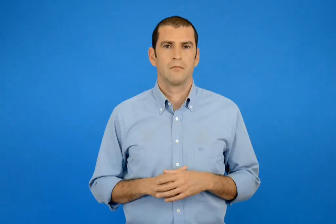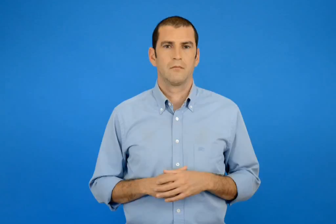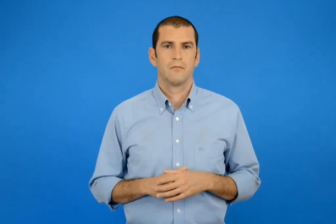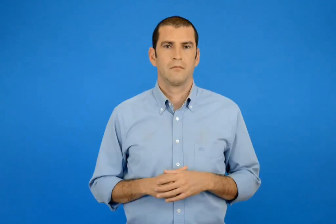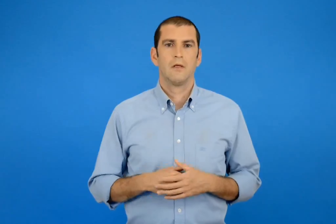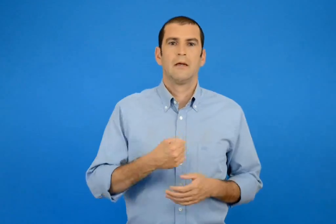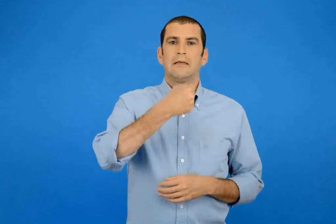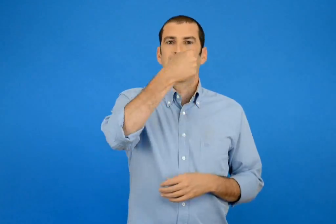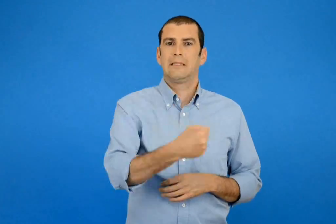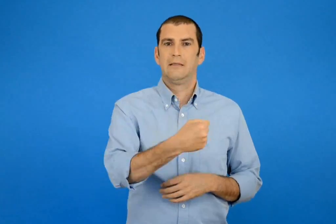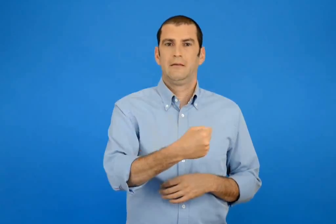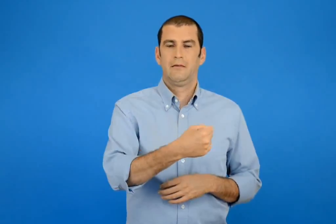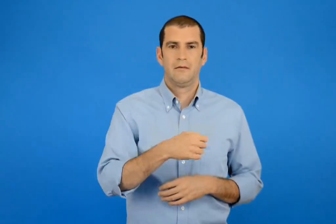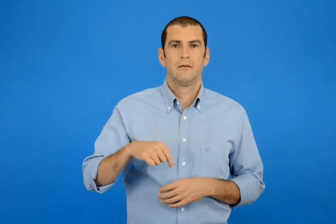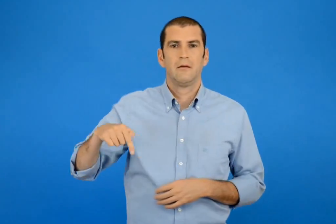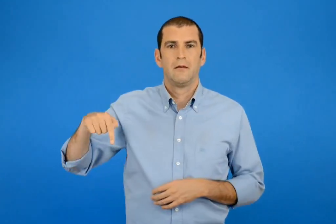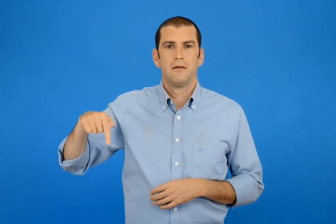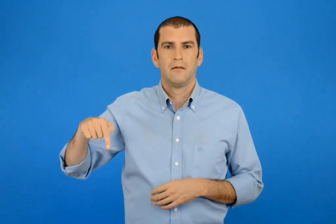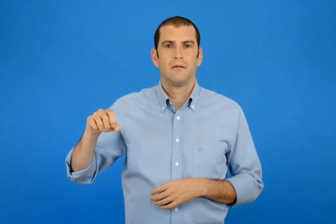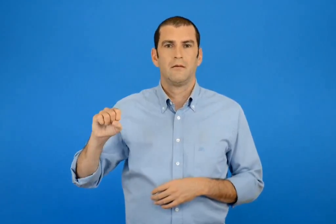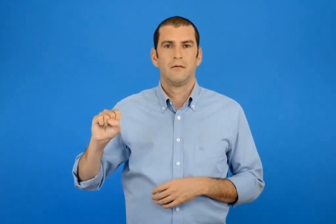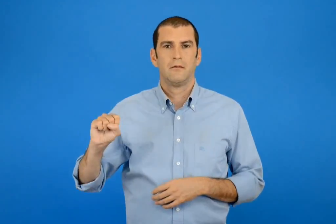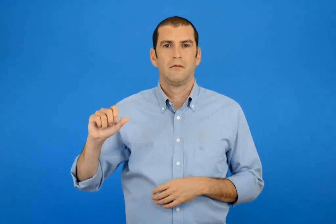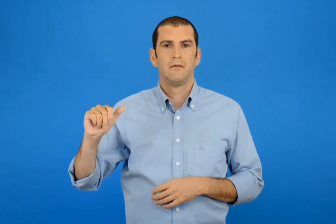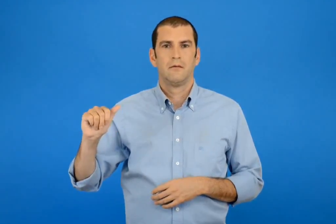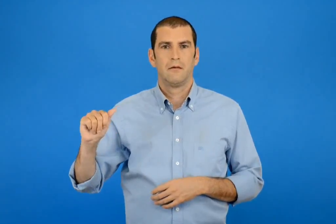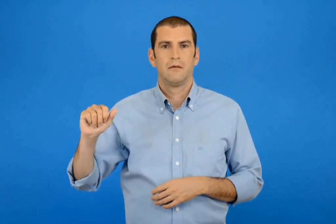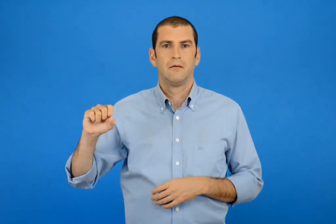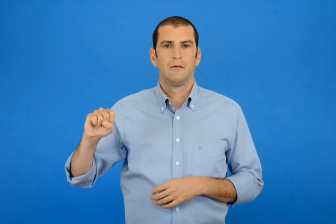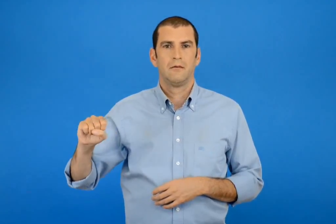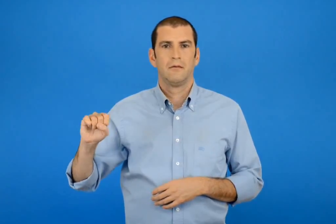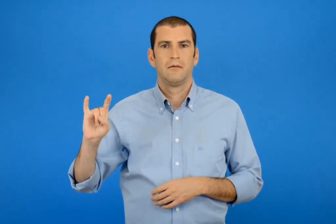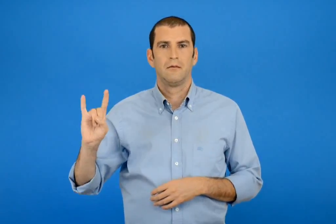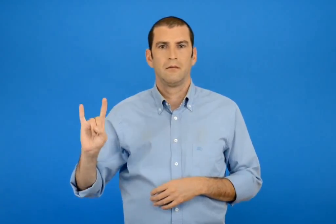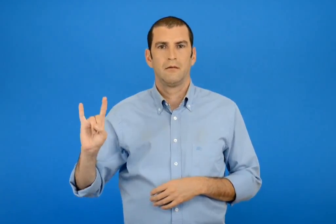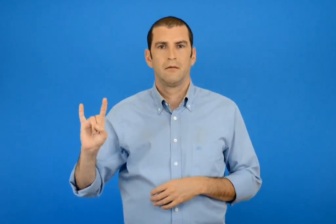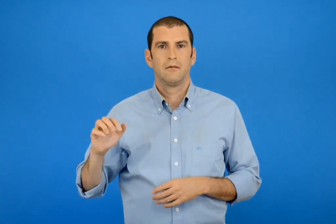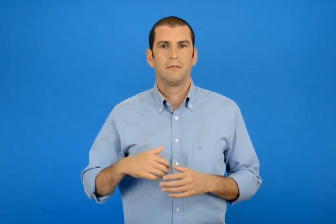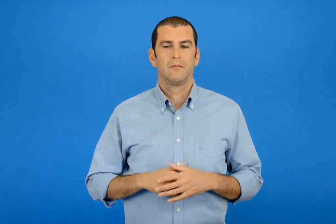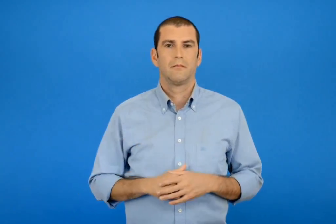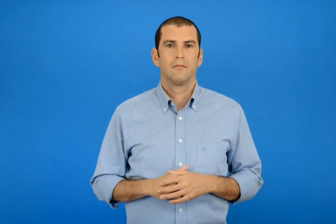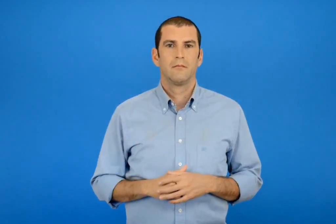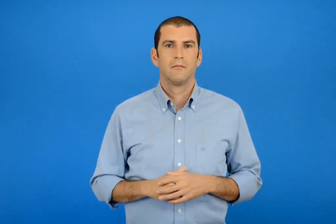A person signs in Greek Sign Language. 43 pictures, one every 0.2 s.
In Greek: τσαση
